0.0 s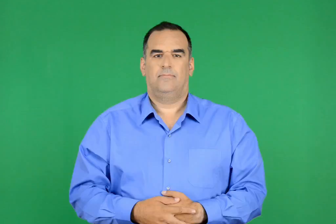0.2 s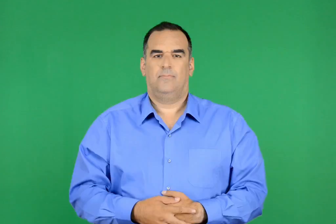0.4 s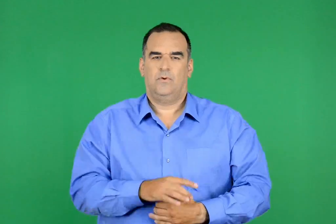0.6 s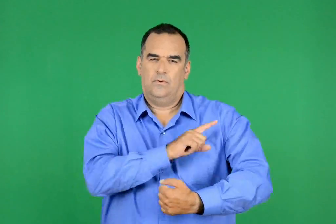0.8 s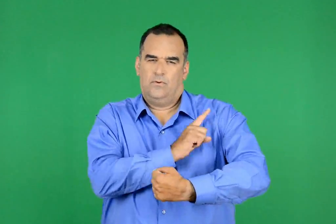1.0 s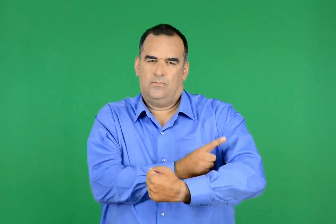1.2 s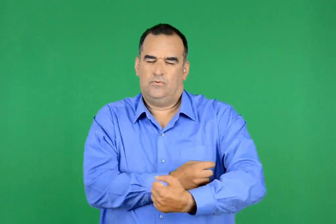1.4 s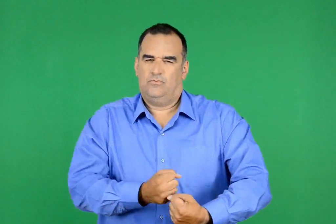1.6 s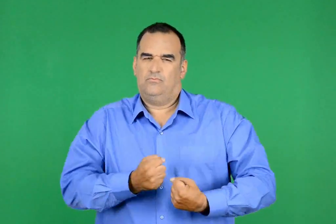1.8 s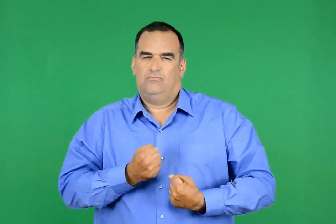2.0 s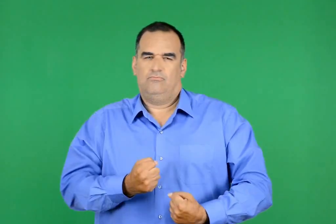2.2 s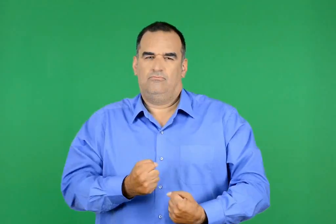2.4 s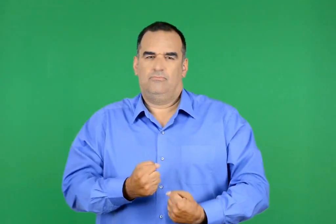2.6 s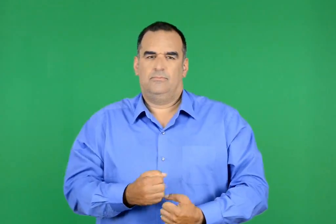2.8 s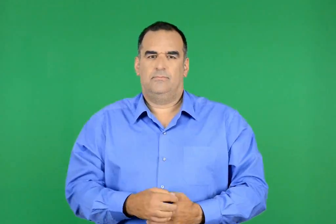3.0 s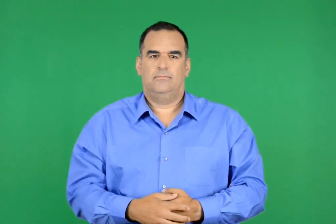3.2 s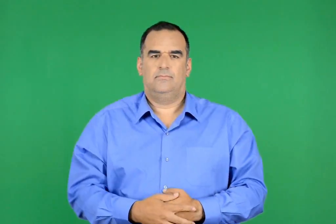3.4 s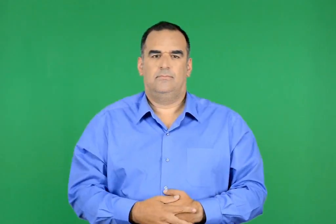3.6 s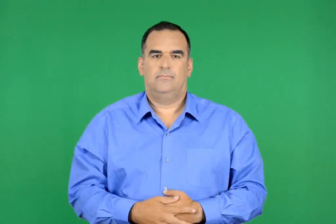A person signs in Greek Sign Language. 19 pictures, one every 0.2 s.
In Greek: ρωμιοσύνη
